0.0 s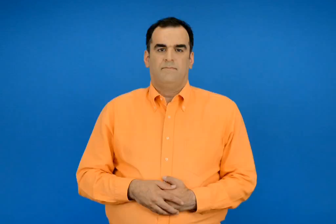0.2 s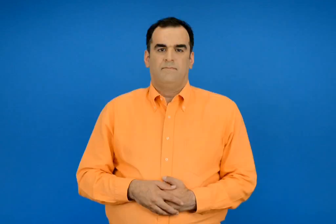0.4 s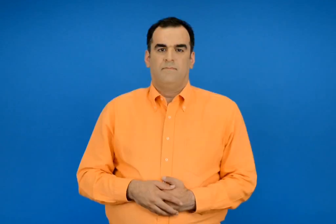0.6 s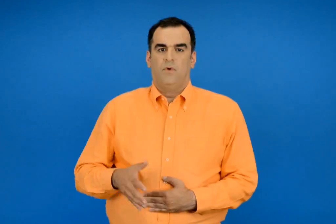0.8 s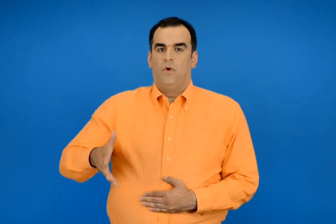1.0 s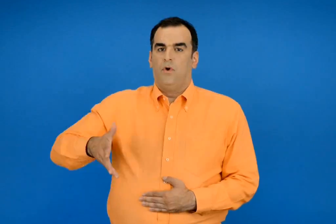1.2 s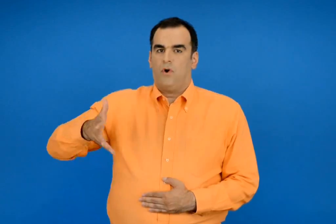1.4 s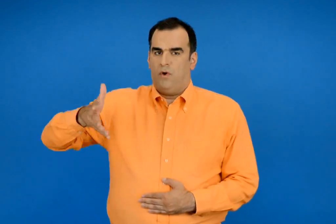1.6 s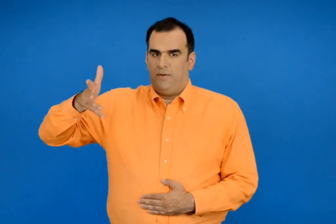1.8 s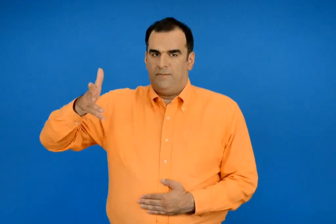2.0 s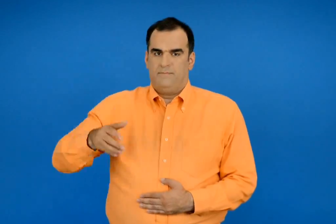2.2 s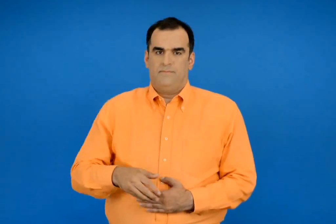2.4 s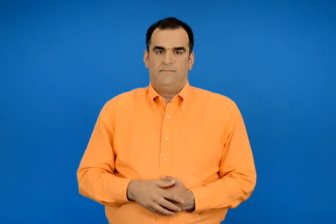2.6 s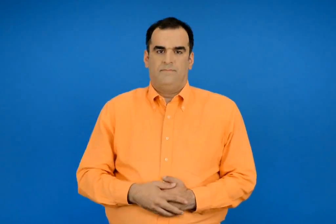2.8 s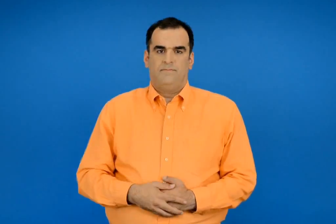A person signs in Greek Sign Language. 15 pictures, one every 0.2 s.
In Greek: χρονών
